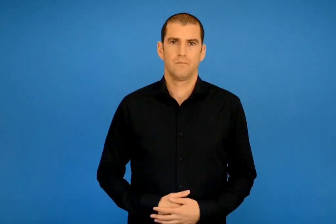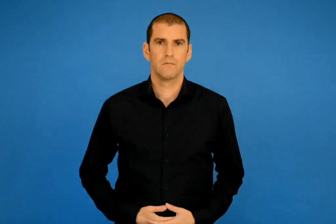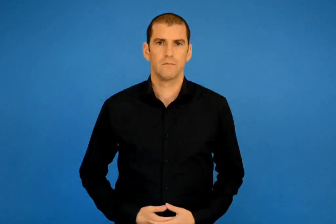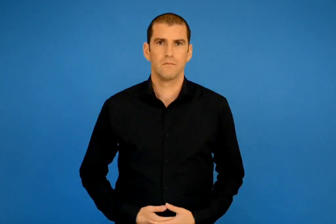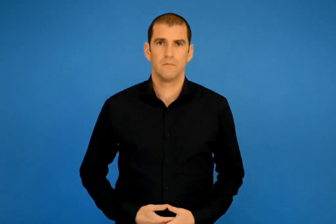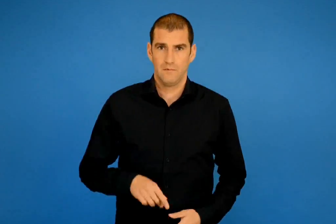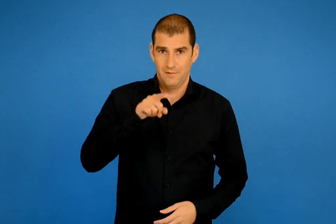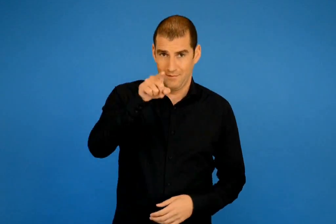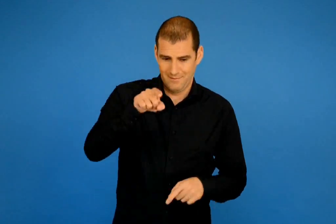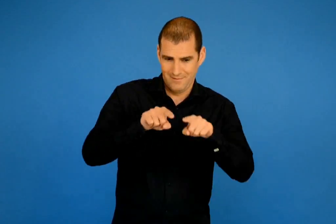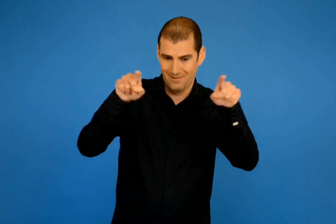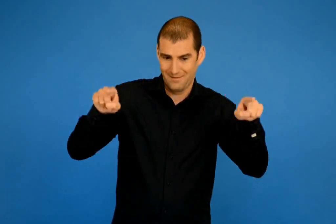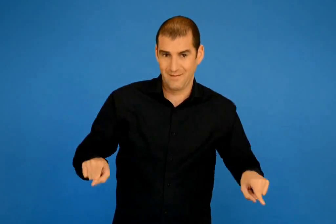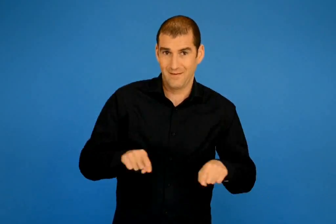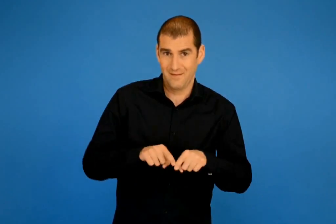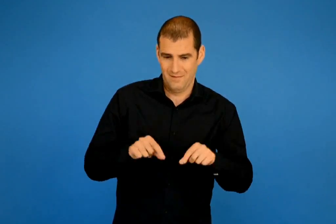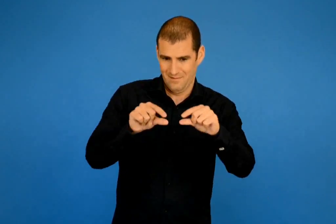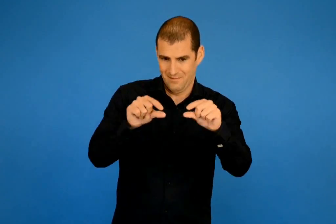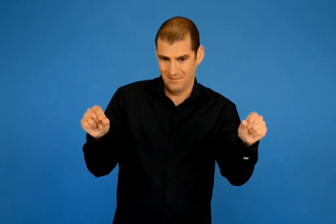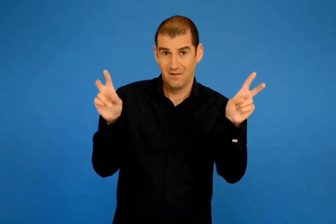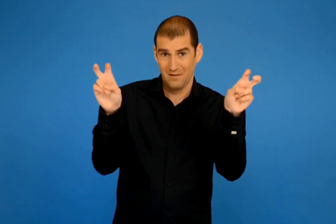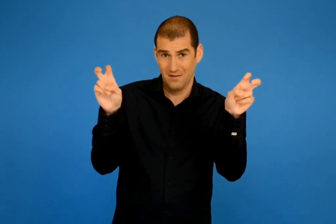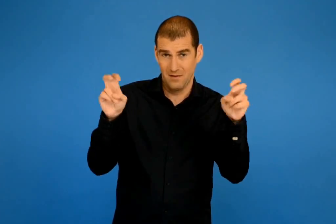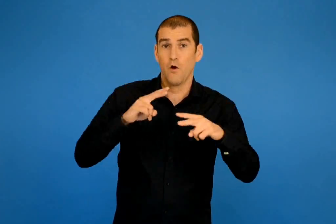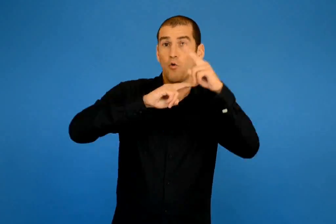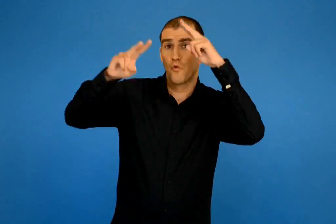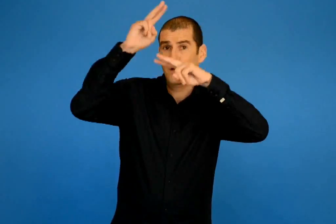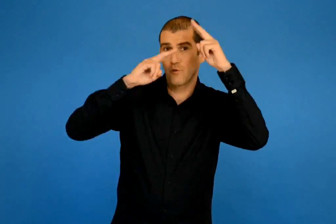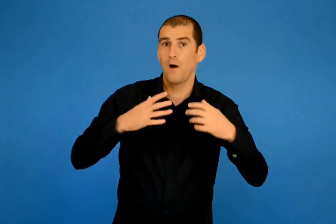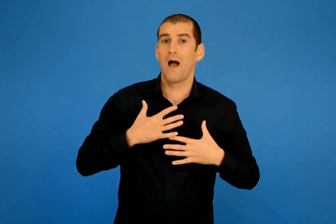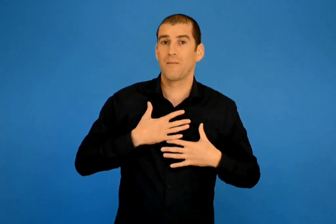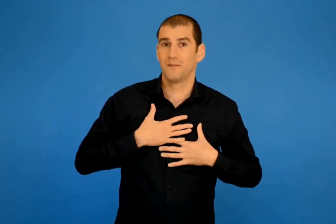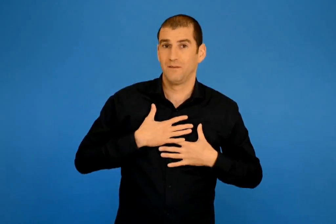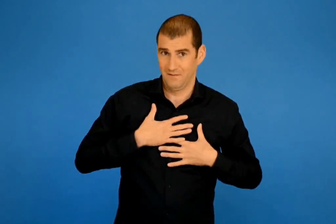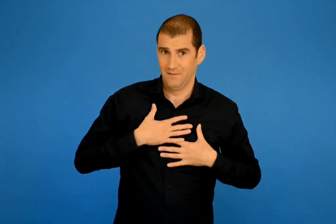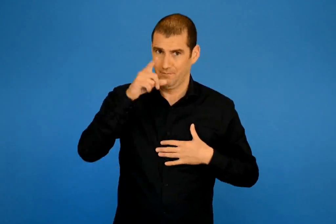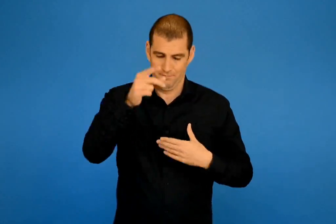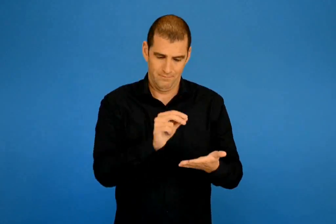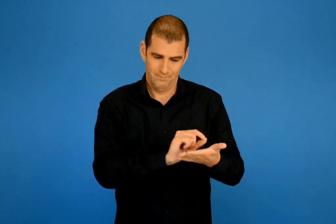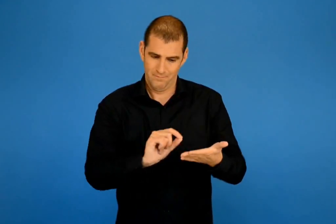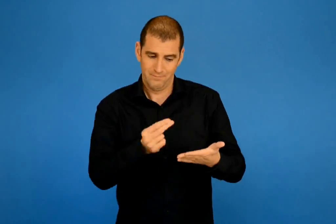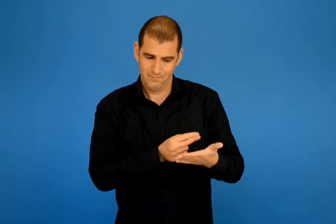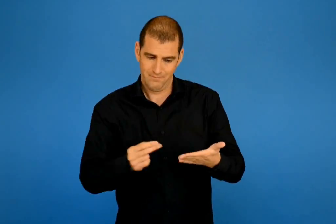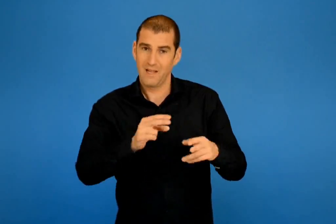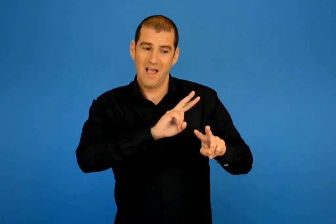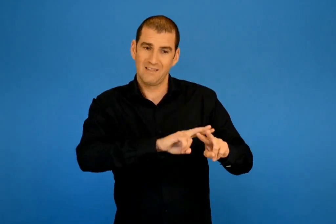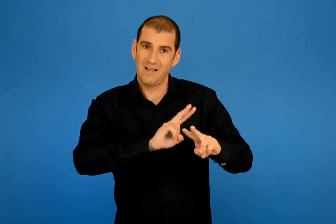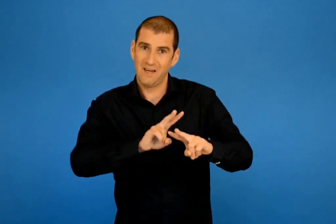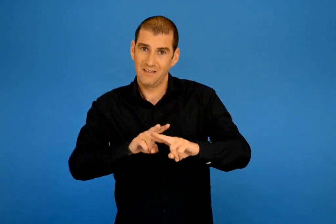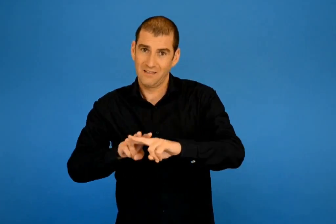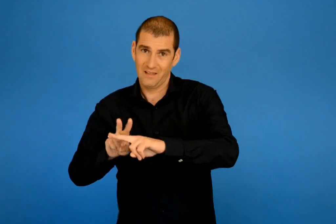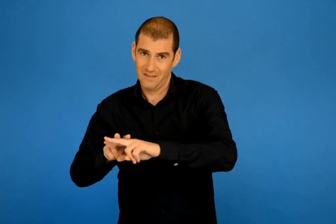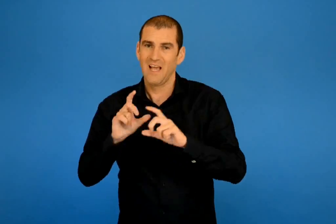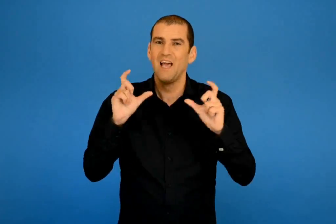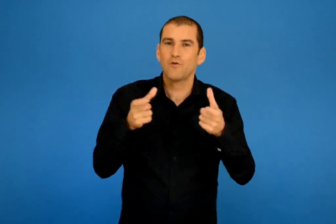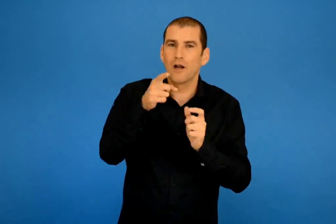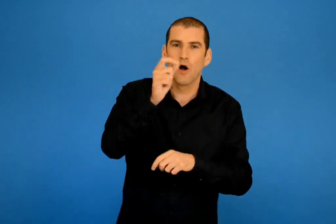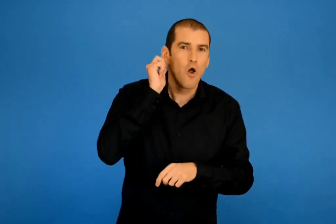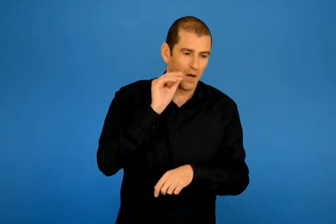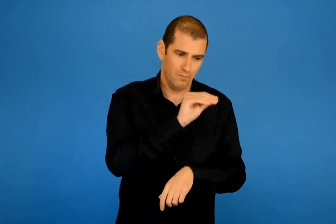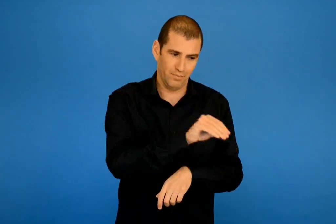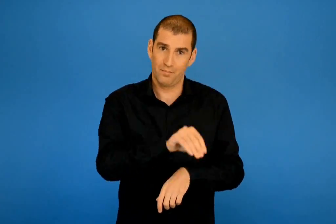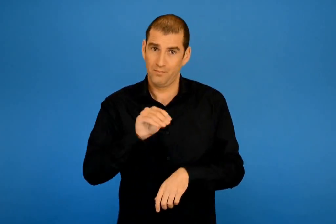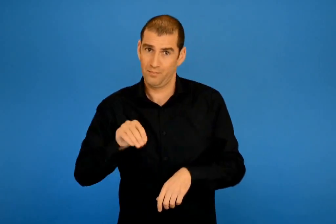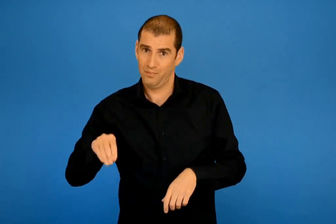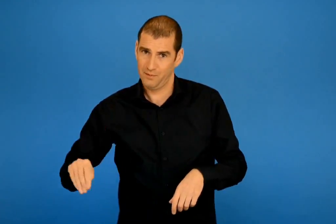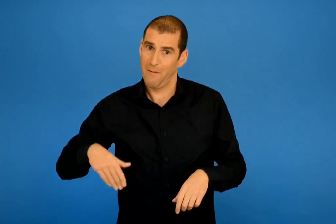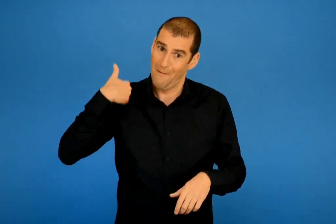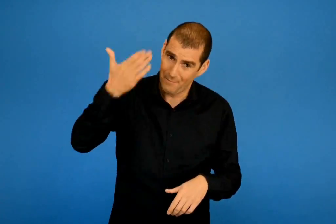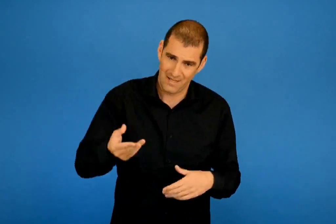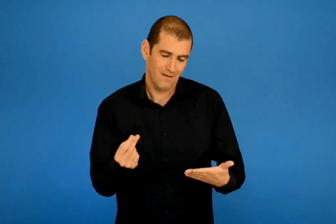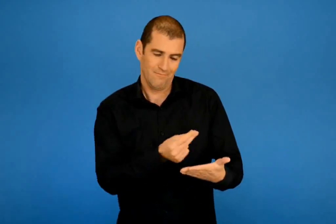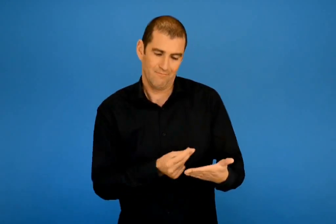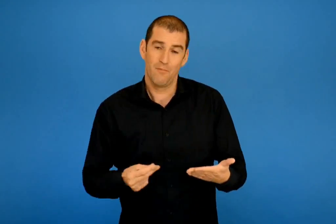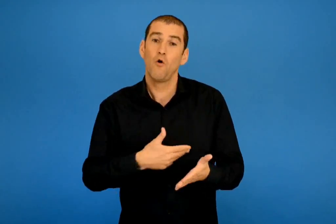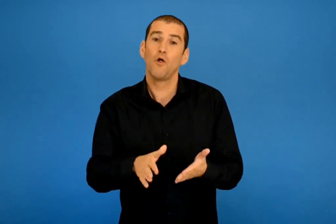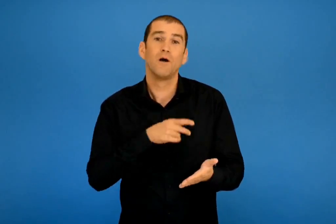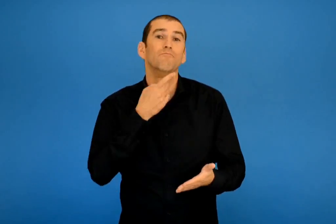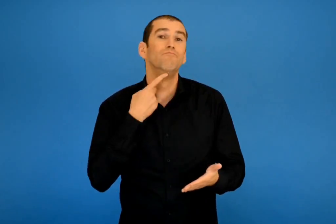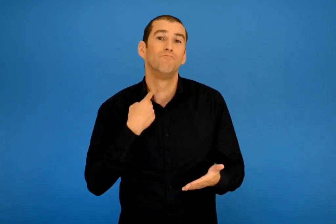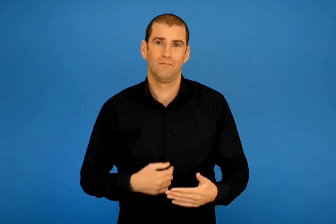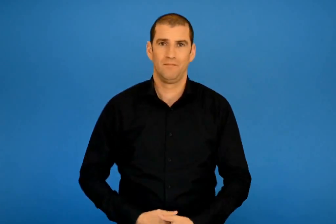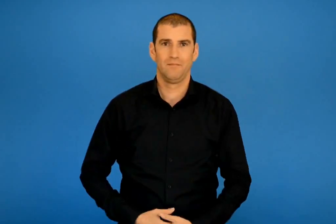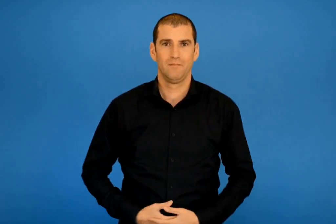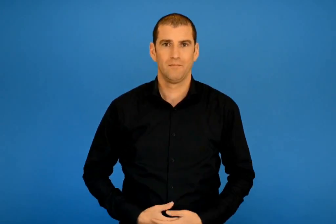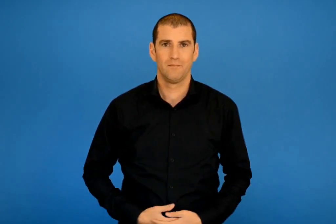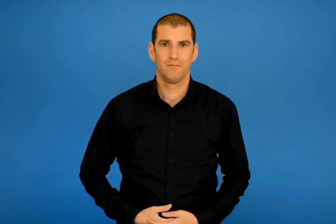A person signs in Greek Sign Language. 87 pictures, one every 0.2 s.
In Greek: φτιάξε τον δικό σου ουρανό της αγάπης γράψε στα αστέρια το όνομα αγαπημένων σου προσώπων και χρωμάτισε τα με τα χρώματα που σου αρέσουν
